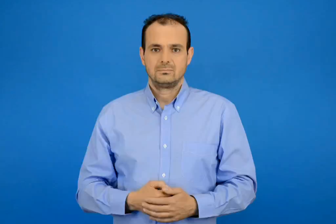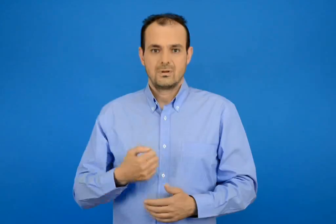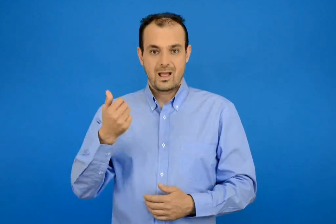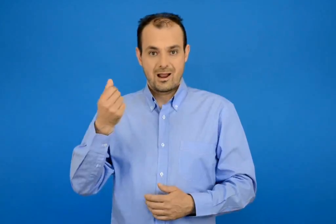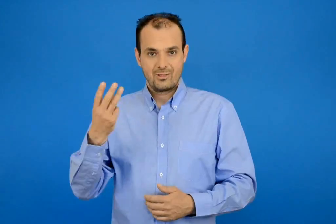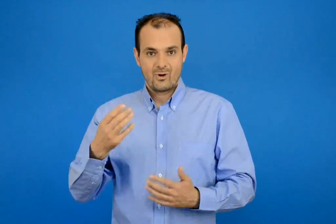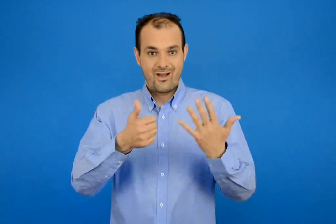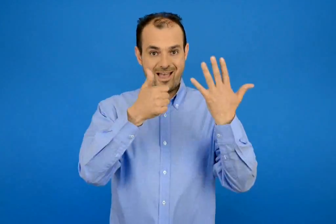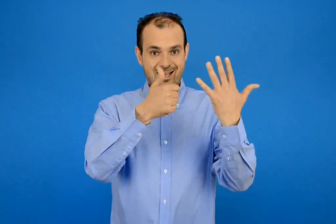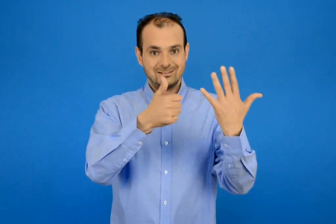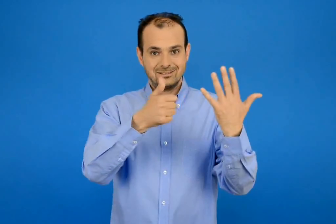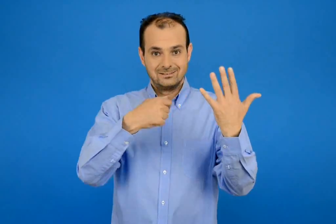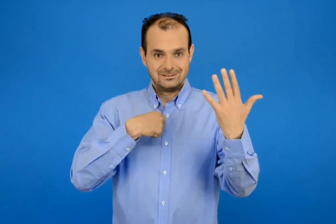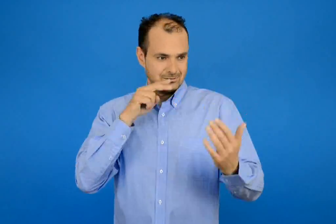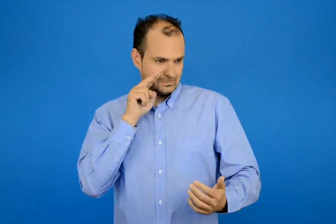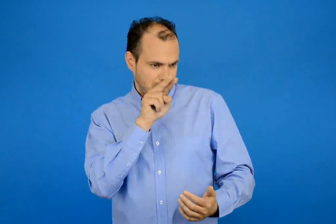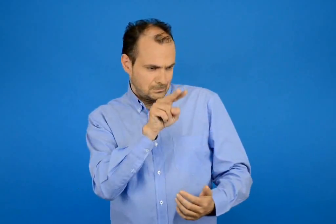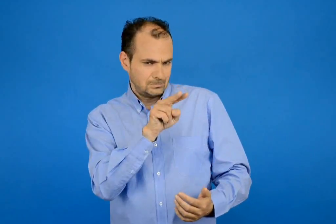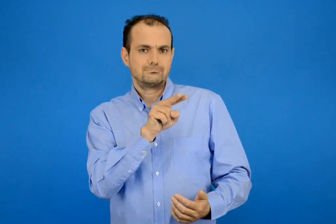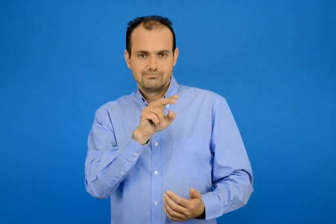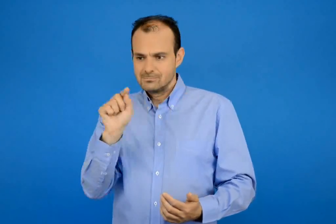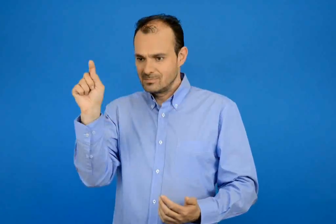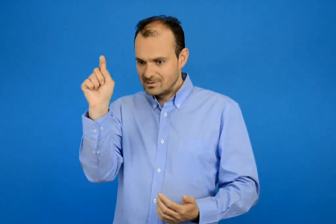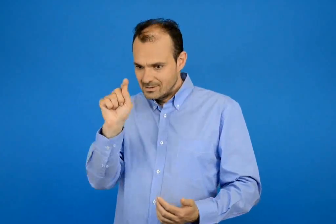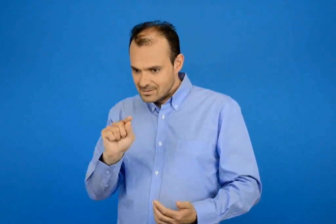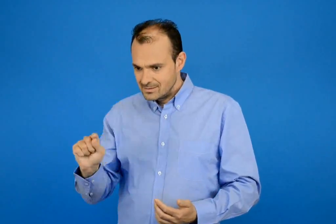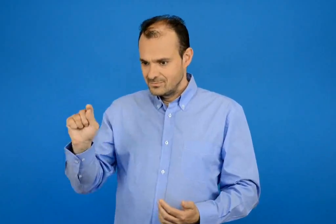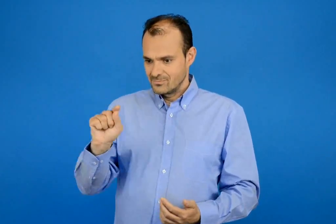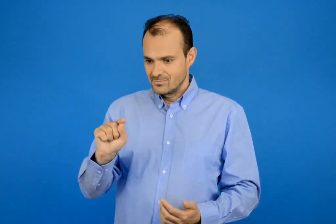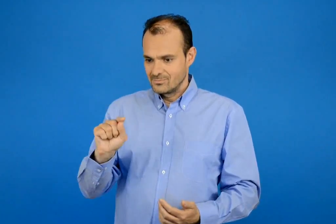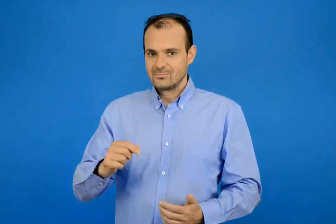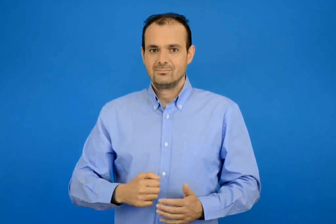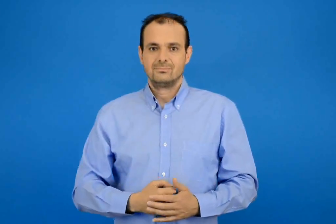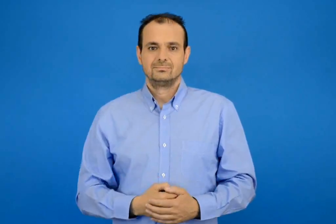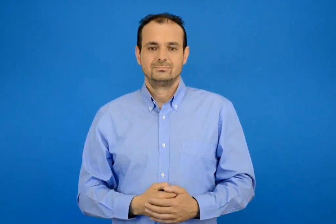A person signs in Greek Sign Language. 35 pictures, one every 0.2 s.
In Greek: παρατηρώ και γραφώ τον αριθμό 6
